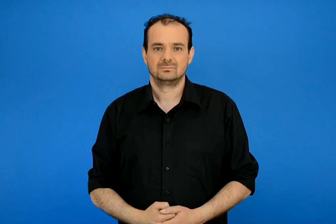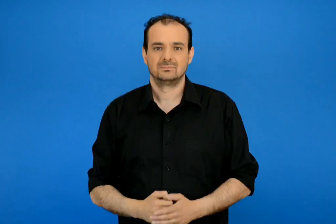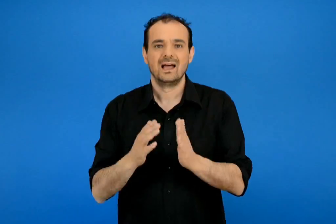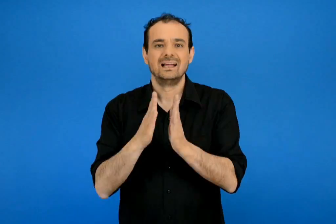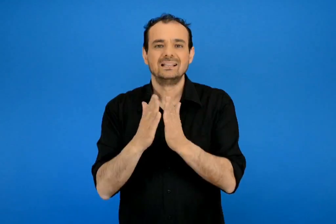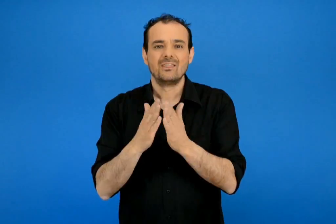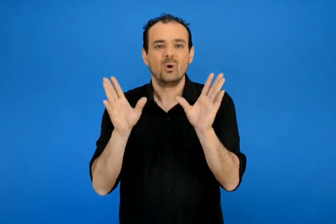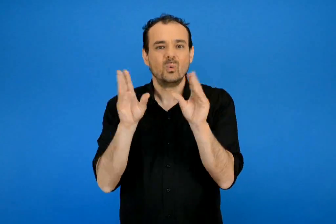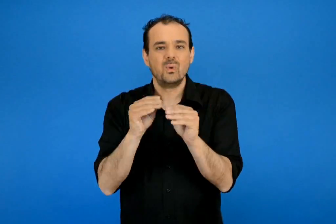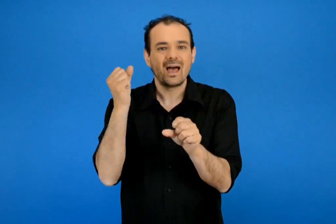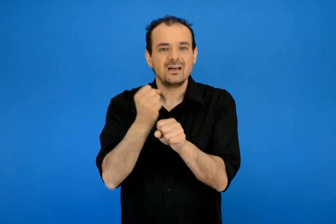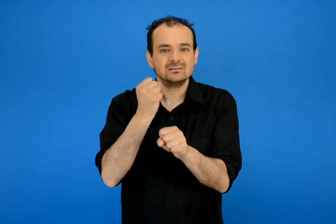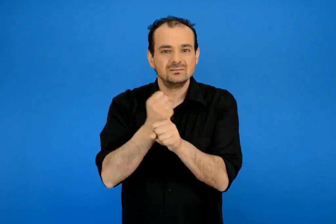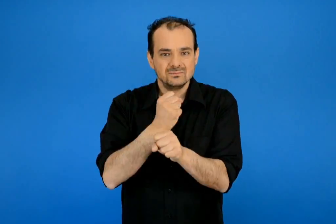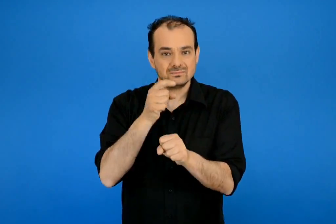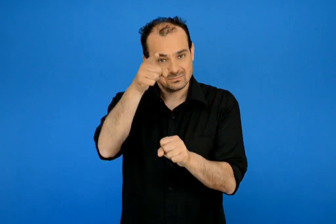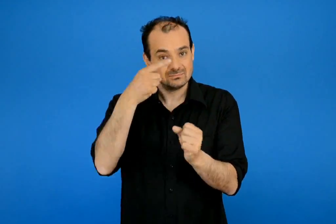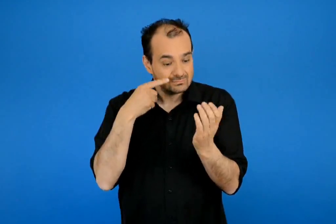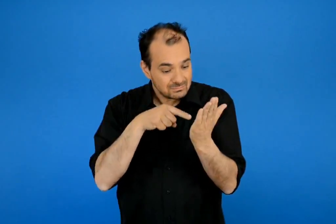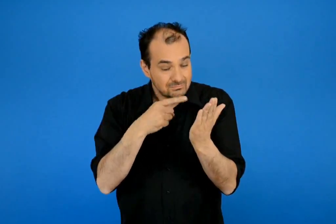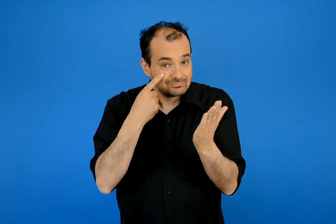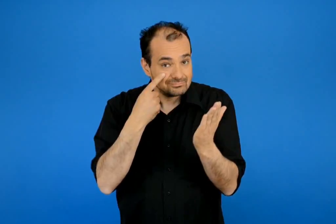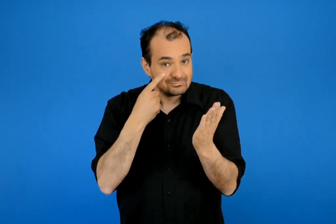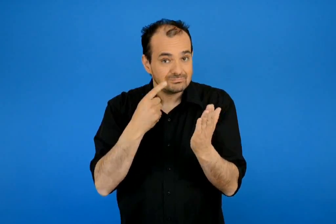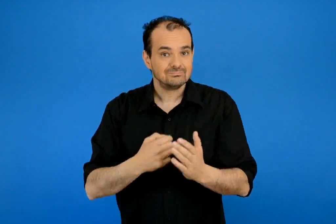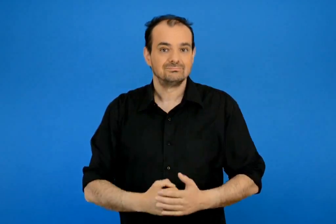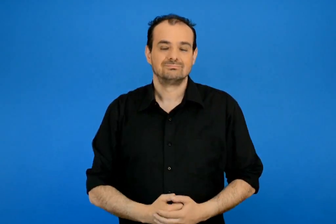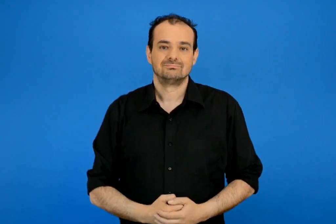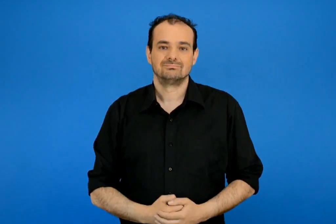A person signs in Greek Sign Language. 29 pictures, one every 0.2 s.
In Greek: πήγαινε στο τετράδιο εργασιών
